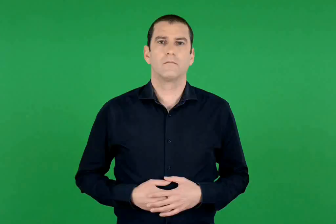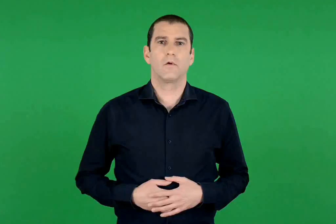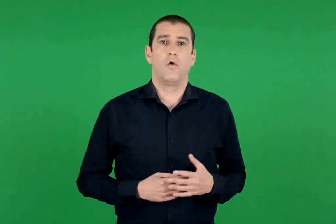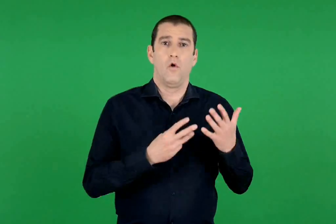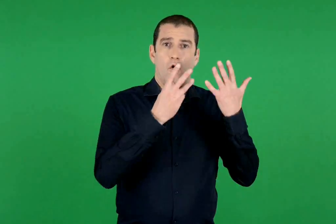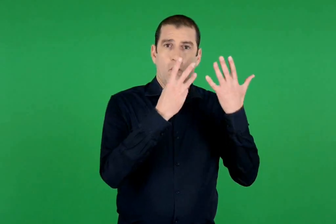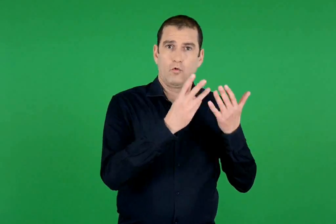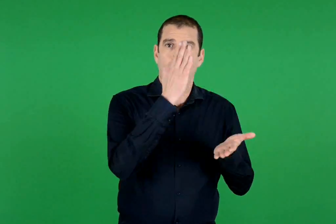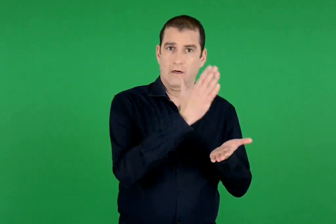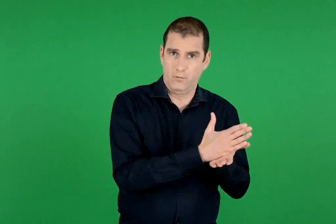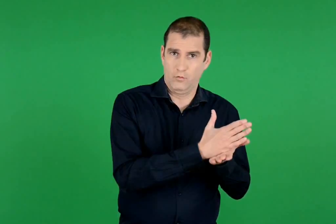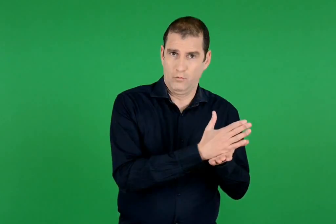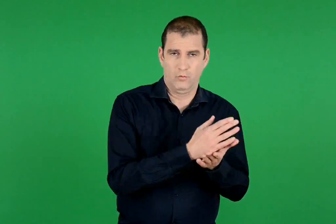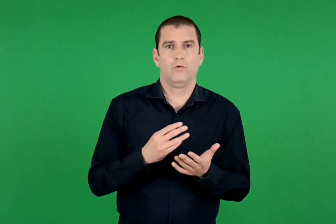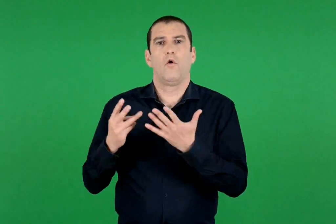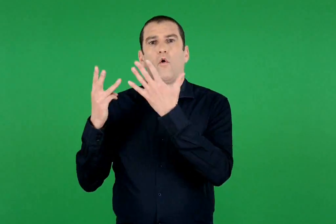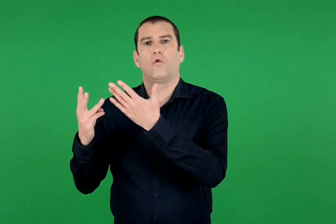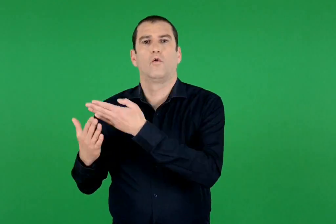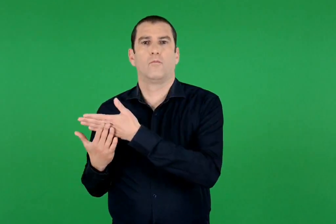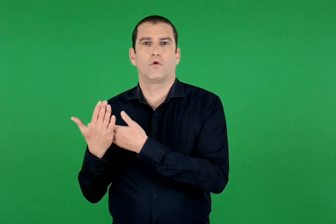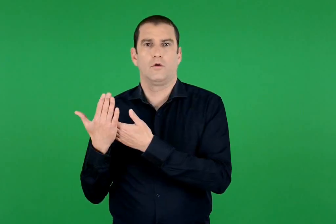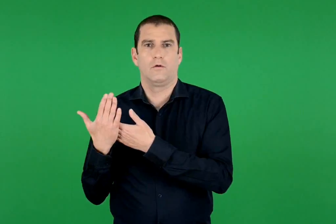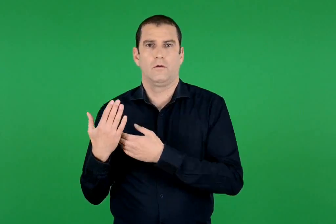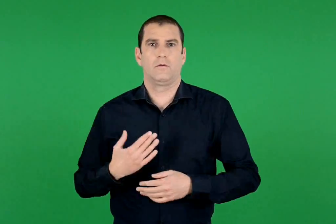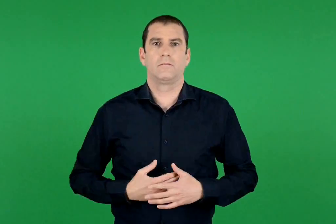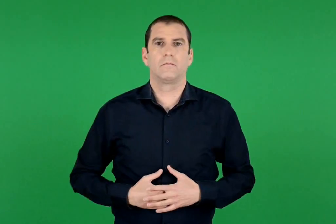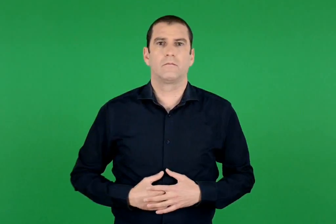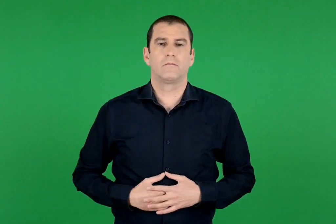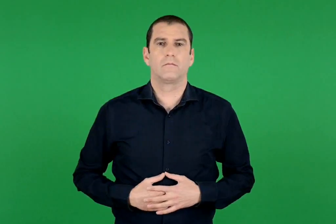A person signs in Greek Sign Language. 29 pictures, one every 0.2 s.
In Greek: 8 00 8 π.μ
